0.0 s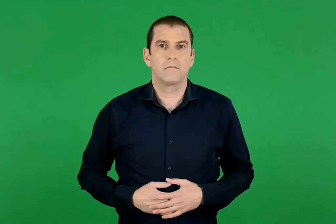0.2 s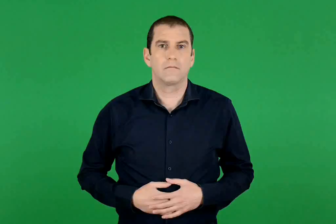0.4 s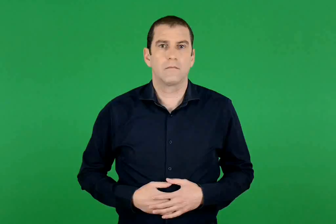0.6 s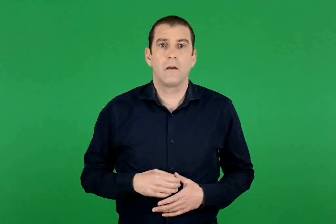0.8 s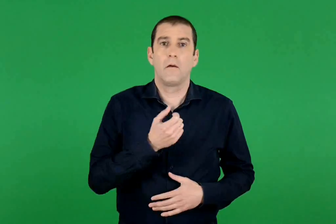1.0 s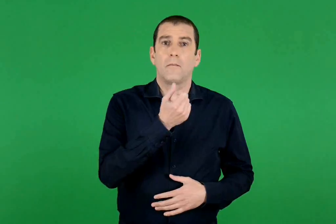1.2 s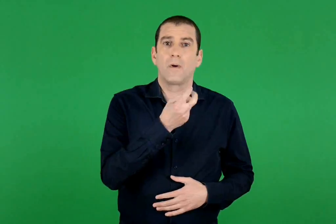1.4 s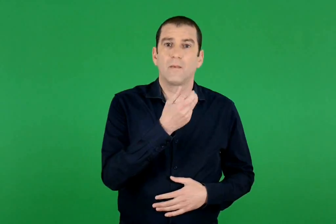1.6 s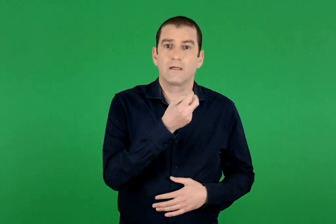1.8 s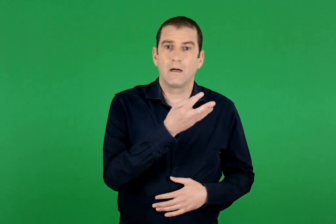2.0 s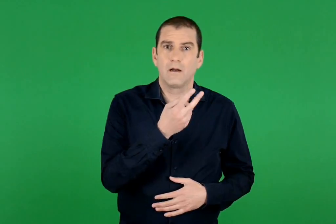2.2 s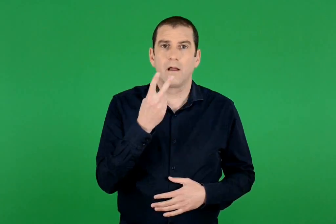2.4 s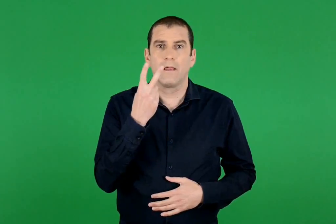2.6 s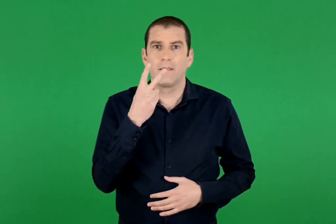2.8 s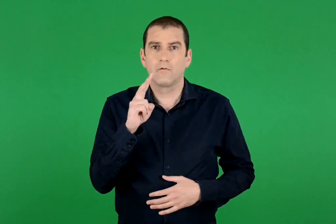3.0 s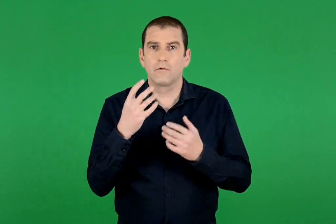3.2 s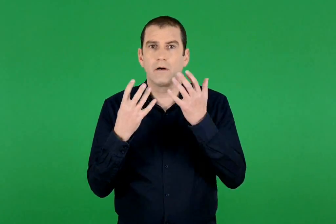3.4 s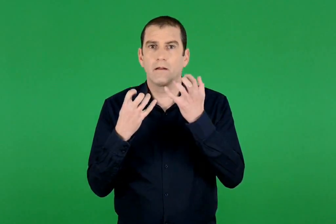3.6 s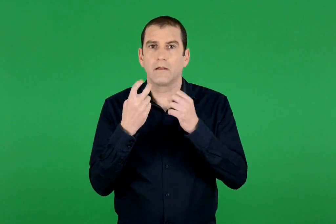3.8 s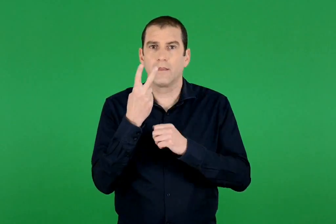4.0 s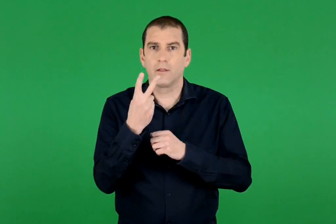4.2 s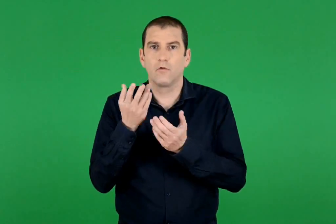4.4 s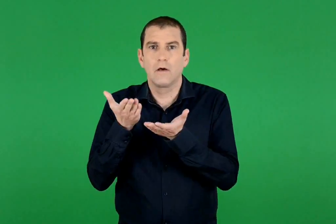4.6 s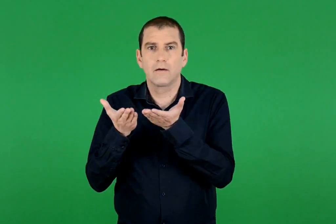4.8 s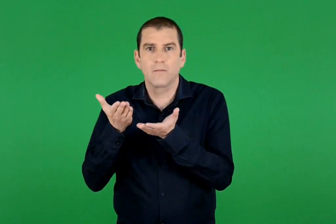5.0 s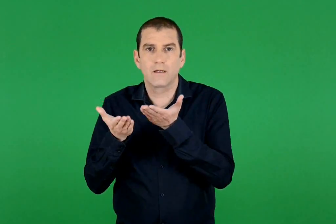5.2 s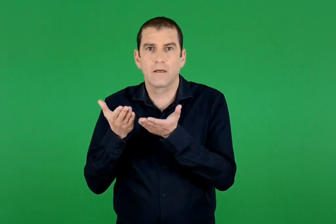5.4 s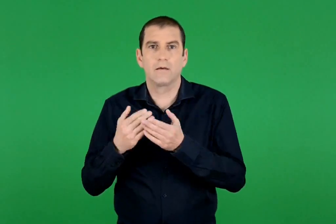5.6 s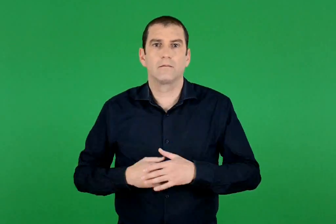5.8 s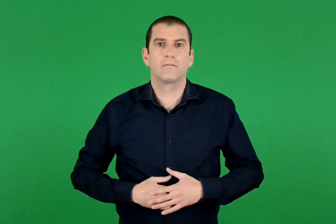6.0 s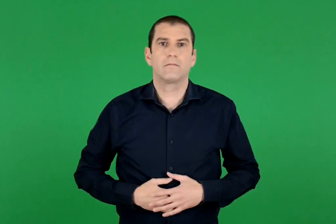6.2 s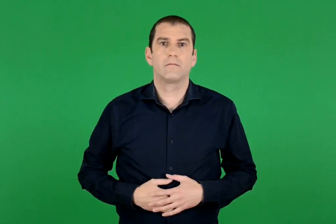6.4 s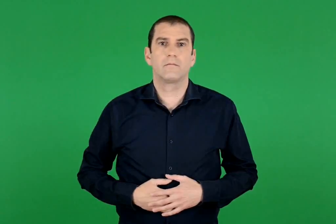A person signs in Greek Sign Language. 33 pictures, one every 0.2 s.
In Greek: μαθηματικά 292 γρ
